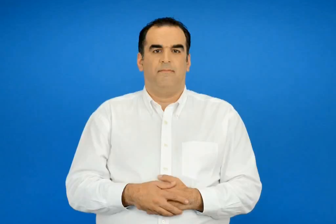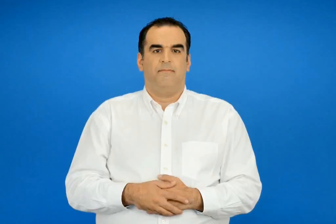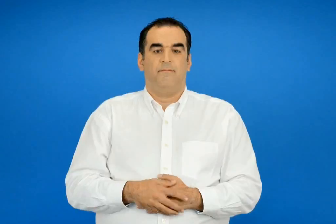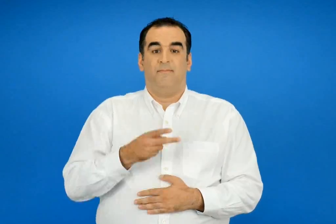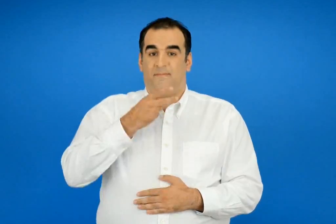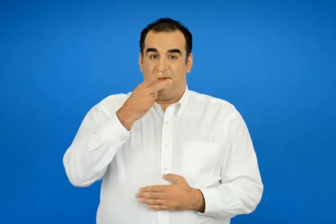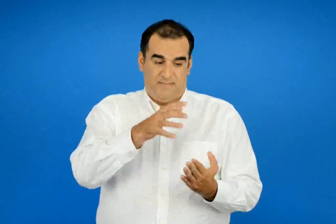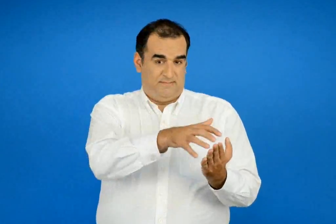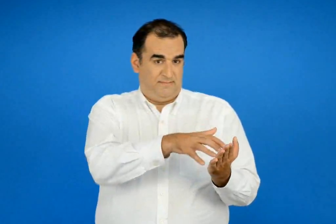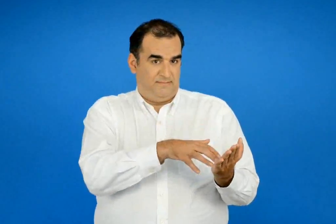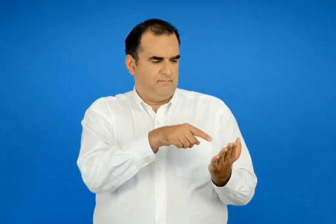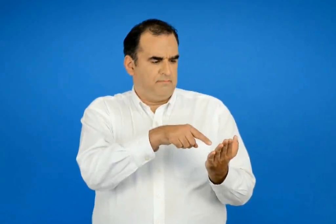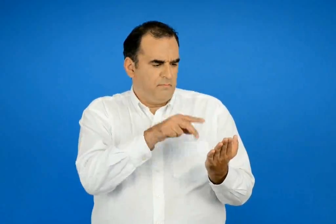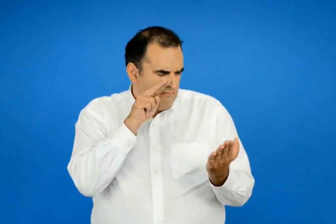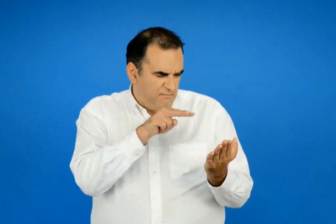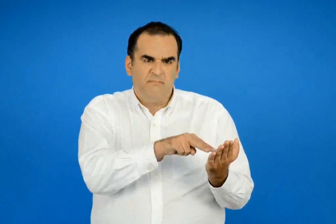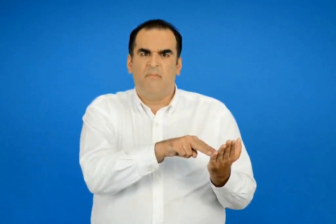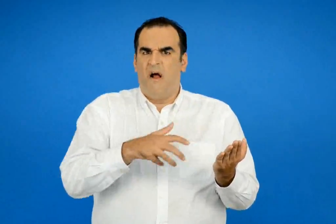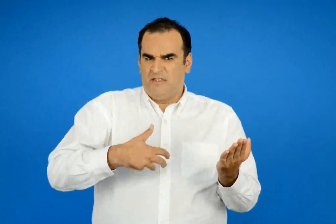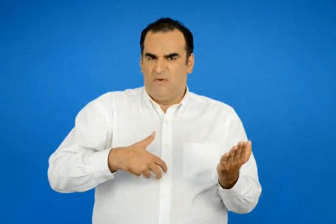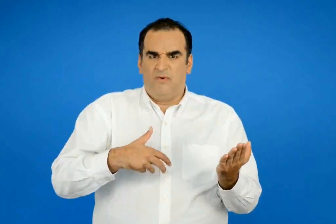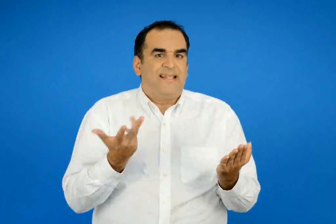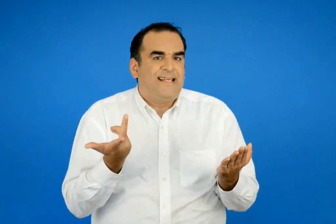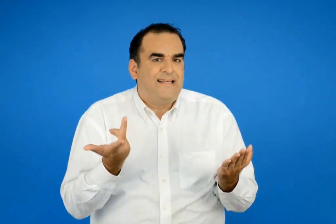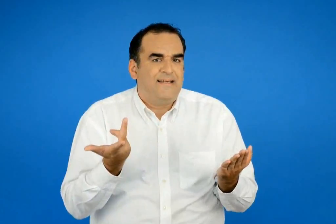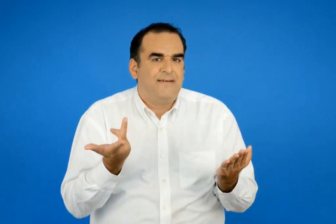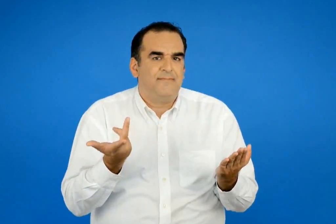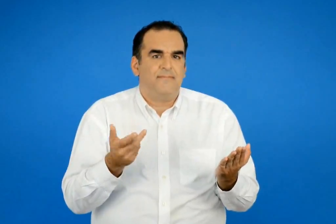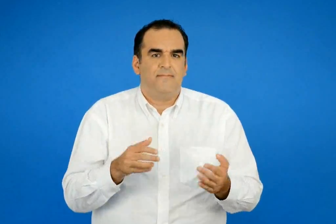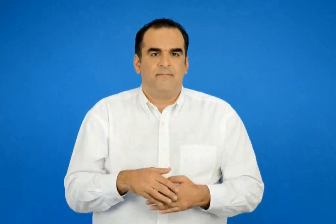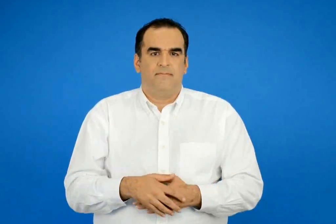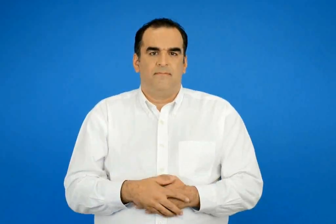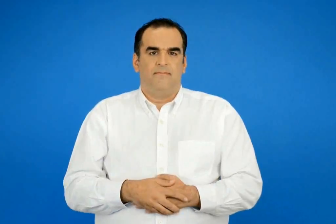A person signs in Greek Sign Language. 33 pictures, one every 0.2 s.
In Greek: τι σου φαίνεται αστείο στο ποίημα ;
